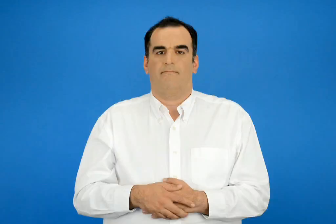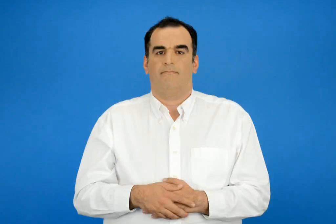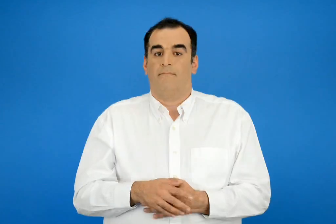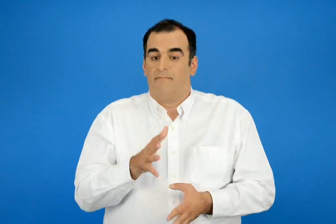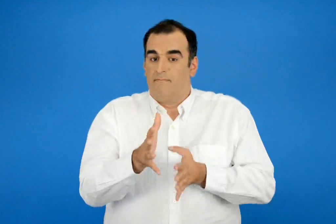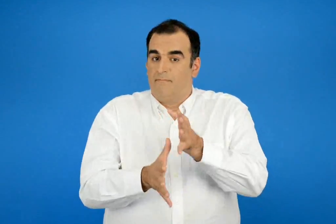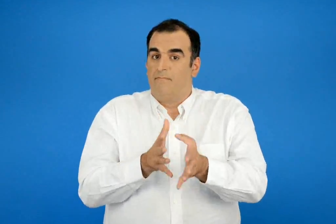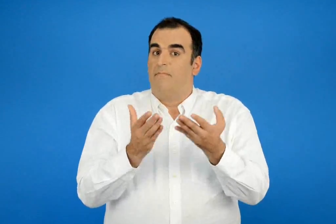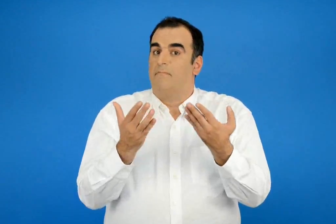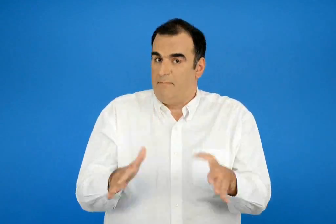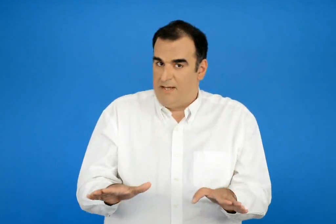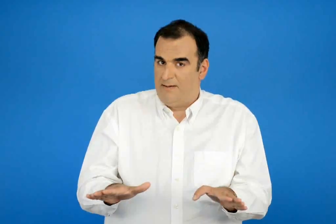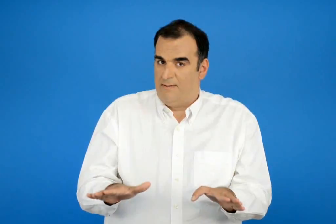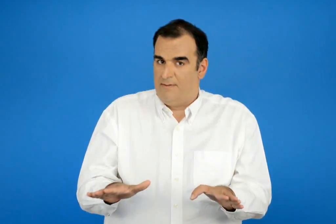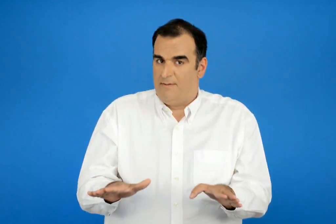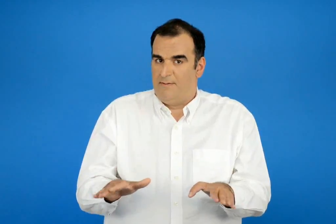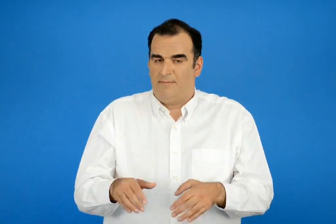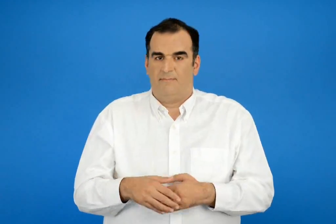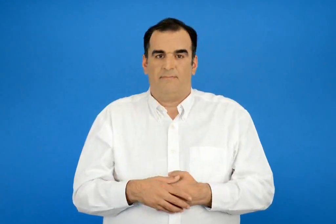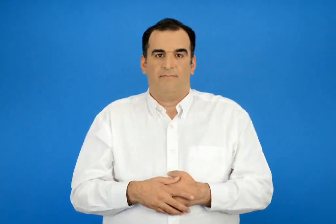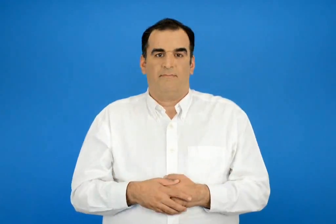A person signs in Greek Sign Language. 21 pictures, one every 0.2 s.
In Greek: είπα
